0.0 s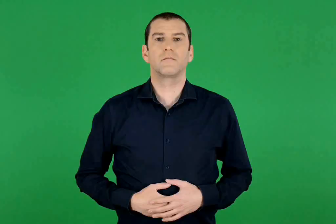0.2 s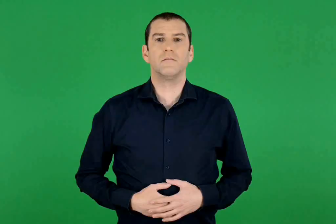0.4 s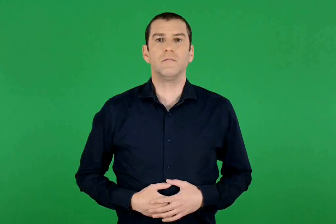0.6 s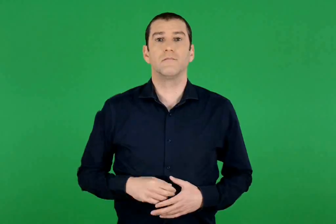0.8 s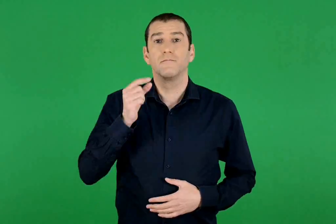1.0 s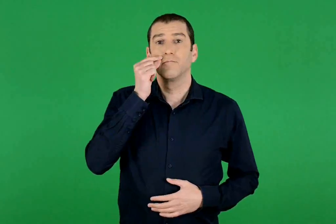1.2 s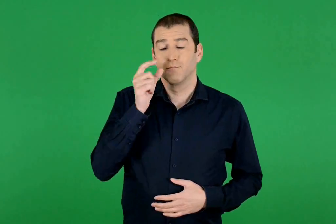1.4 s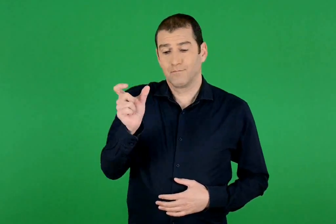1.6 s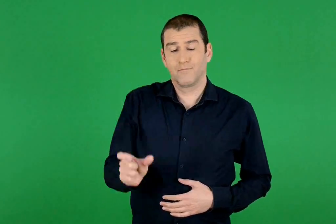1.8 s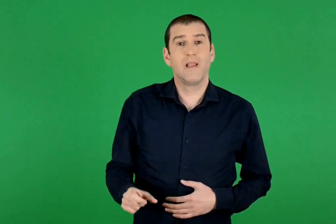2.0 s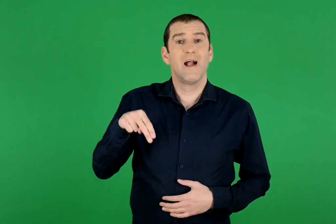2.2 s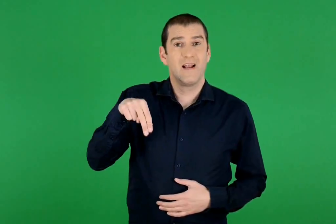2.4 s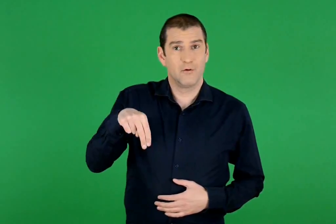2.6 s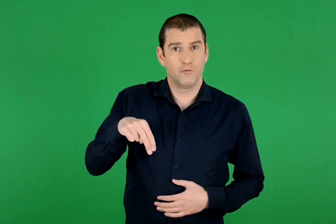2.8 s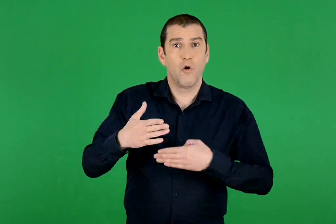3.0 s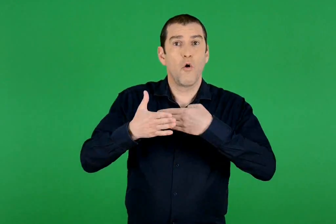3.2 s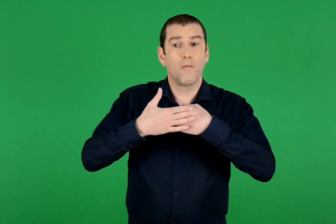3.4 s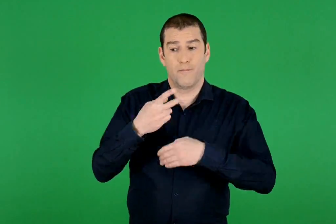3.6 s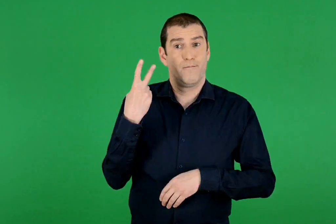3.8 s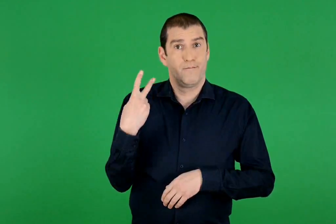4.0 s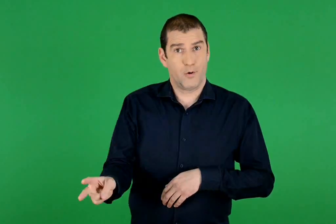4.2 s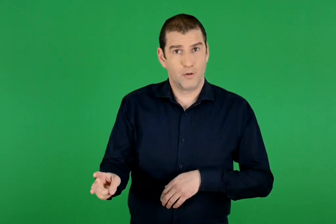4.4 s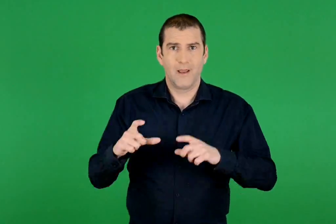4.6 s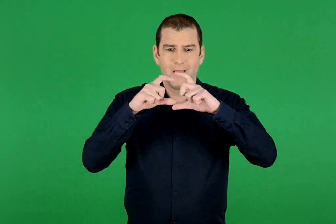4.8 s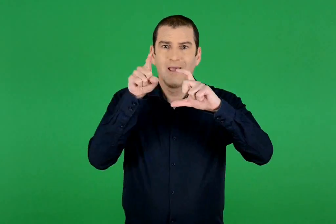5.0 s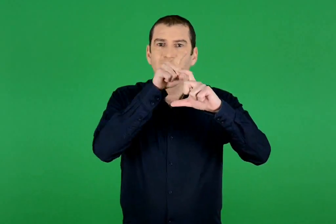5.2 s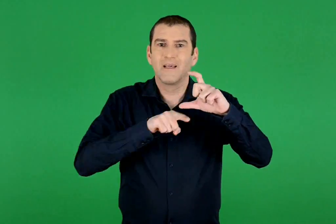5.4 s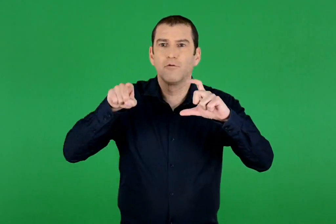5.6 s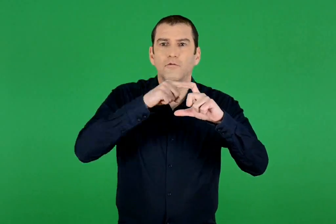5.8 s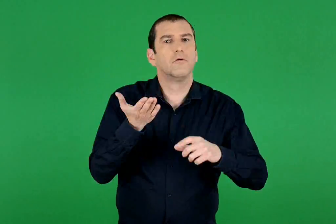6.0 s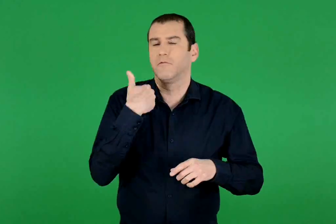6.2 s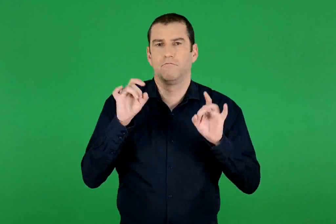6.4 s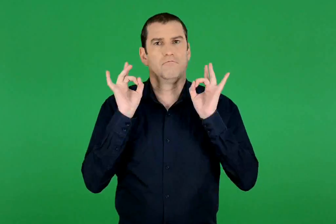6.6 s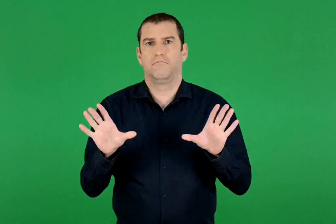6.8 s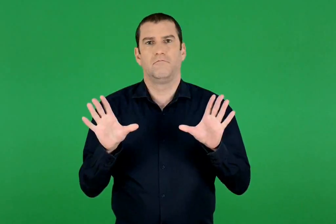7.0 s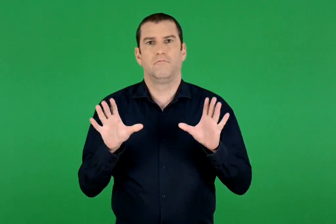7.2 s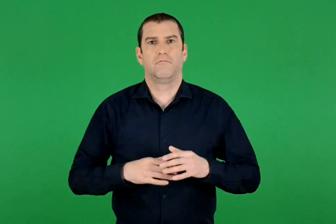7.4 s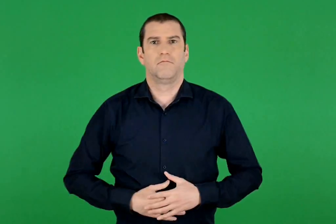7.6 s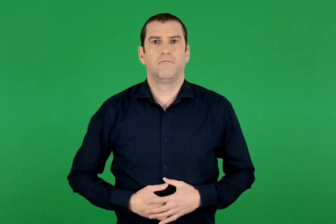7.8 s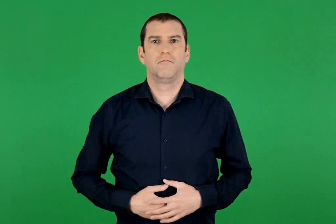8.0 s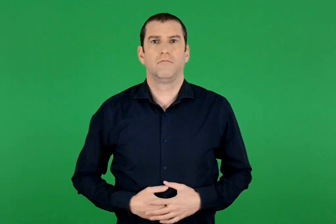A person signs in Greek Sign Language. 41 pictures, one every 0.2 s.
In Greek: η πόρτα του νίκου δεν έχει καθόλου κύκλους
